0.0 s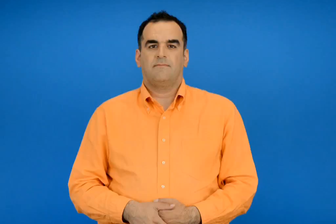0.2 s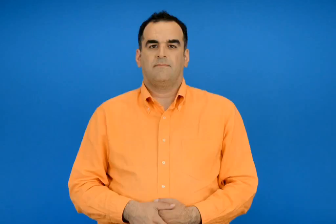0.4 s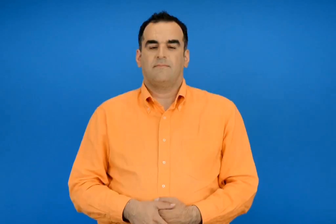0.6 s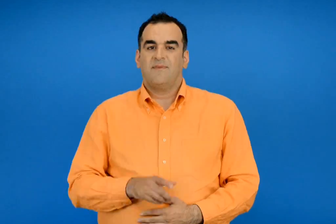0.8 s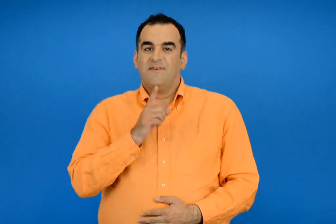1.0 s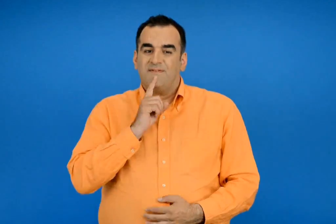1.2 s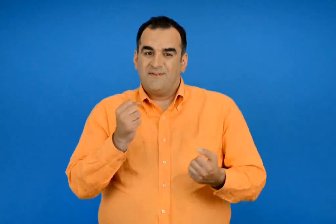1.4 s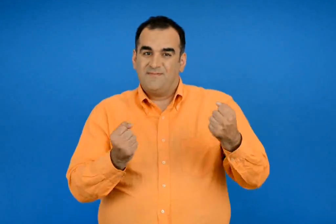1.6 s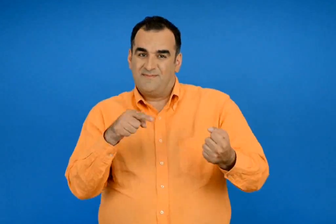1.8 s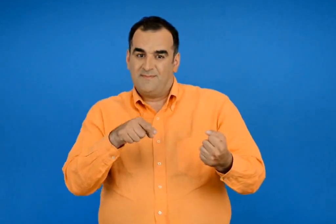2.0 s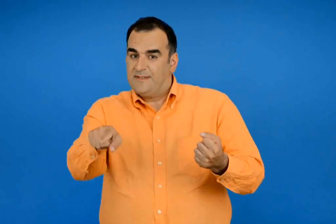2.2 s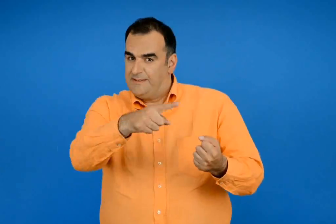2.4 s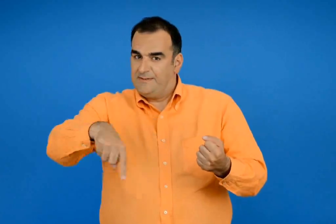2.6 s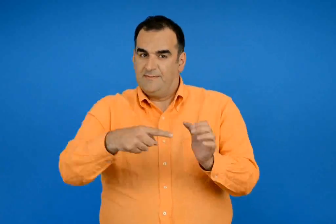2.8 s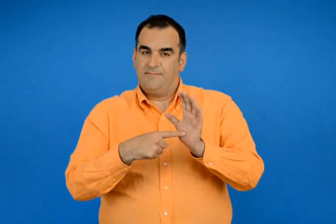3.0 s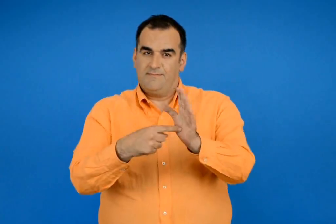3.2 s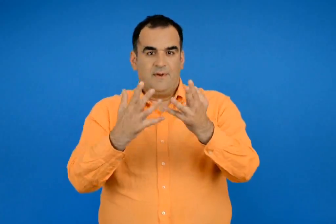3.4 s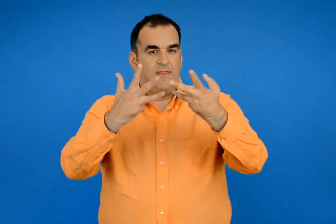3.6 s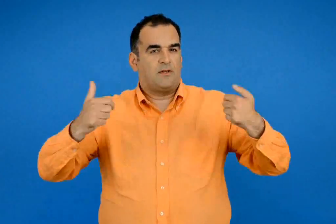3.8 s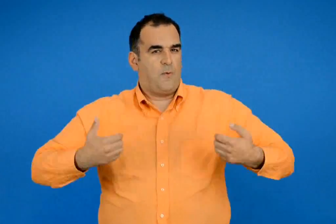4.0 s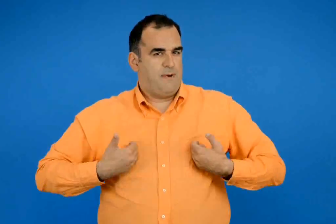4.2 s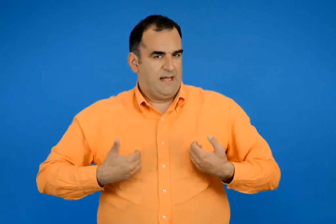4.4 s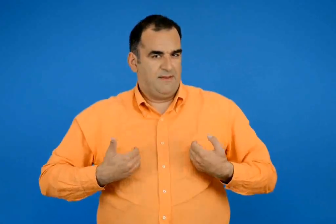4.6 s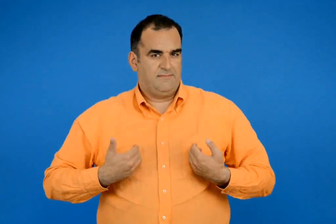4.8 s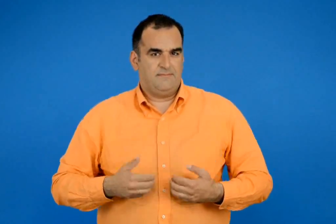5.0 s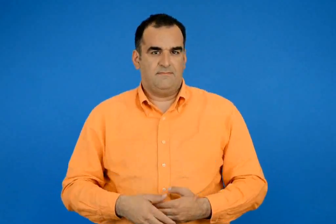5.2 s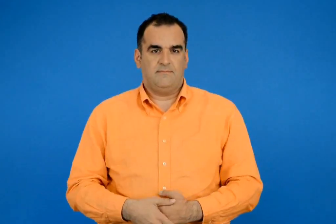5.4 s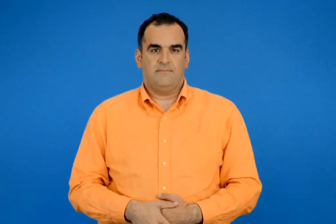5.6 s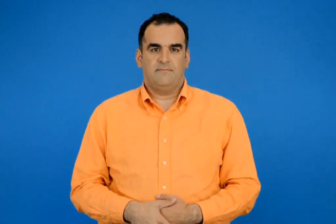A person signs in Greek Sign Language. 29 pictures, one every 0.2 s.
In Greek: μπορείτε να οργανώσετε ένα θεατρικό παιχνίδι με αυτή τη σκηνή
